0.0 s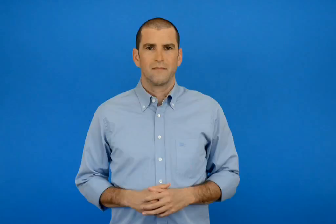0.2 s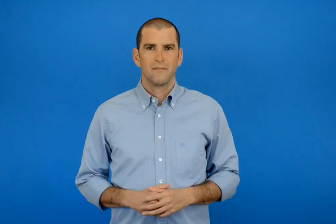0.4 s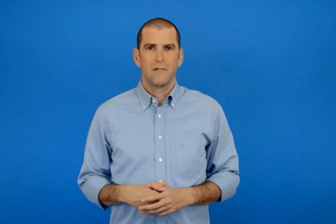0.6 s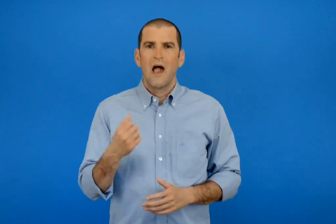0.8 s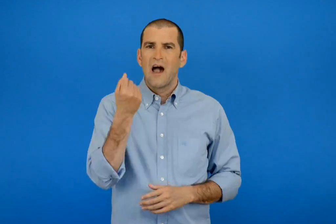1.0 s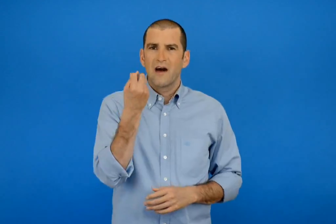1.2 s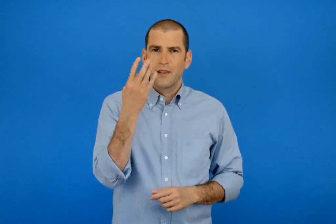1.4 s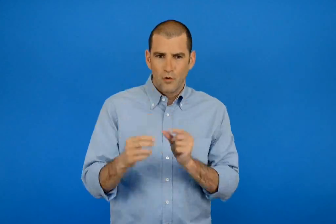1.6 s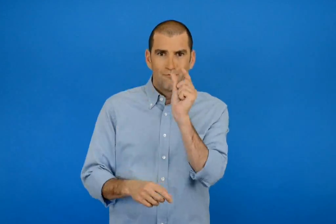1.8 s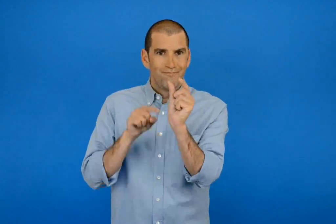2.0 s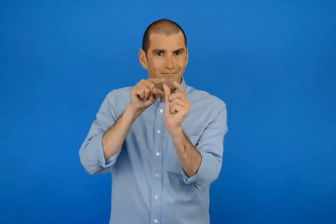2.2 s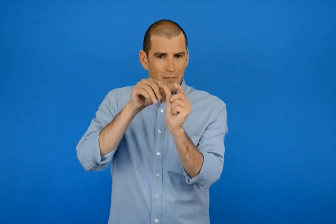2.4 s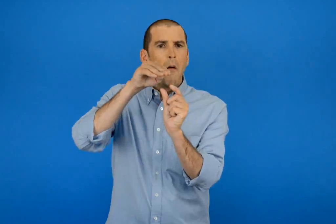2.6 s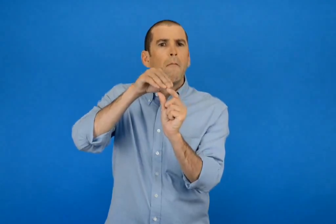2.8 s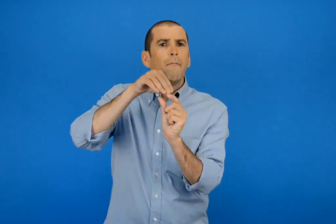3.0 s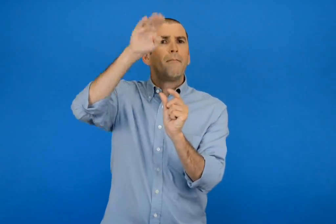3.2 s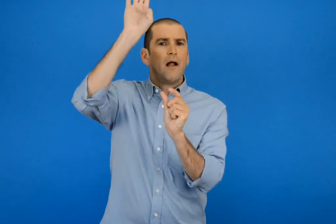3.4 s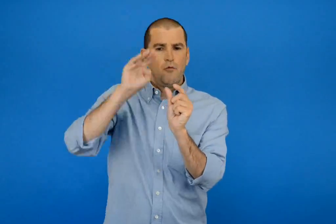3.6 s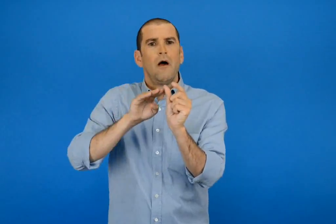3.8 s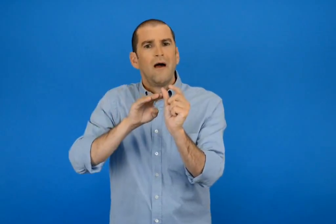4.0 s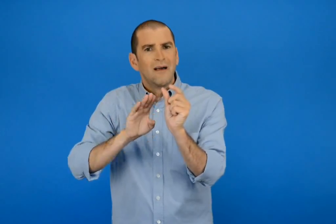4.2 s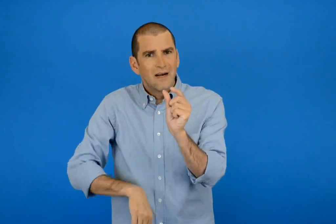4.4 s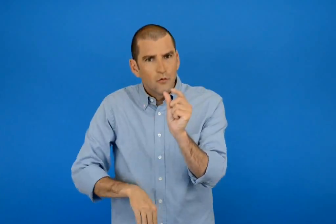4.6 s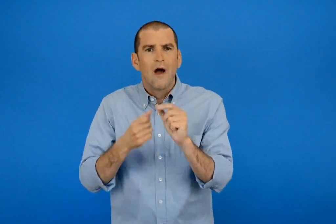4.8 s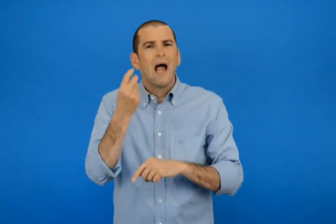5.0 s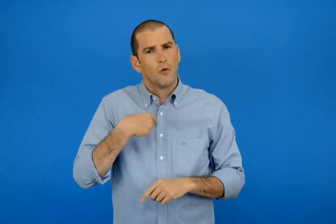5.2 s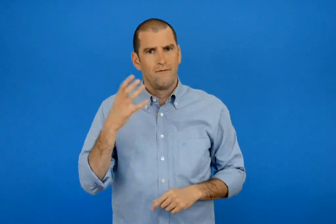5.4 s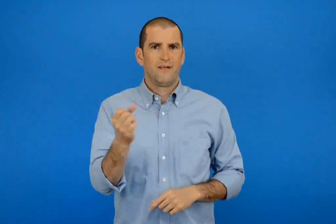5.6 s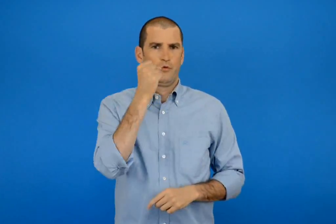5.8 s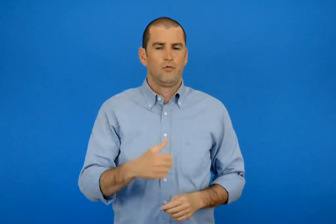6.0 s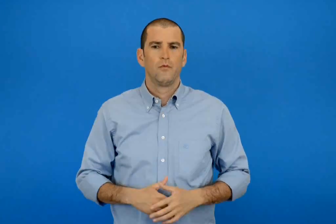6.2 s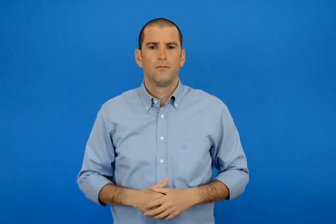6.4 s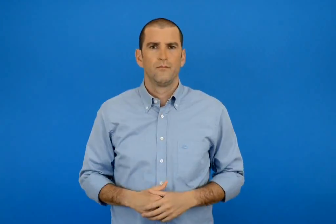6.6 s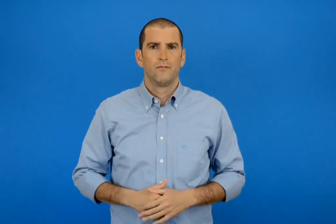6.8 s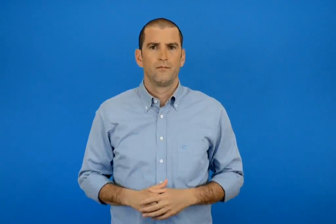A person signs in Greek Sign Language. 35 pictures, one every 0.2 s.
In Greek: βρίσκω αριθμούς μεγαλύτερους και μικρότερους από αυτόν
